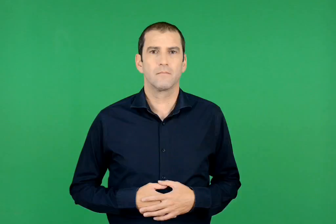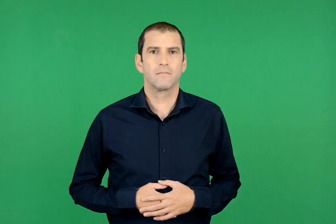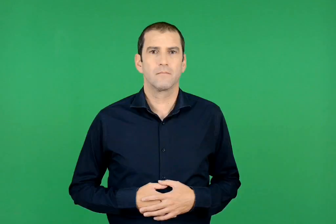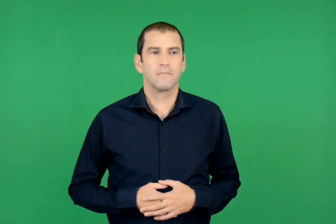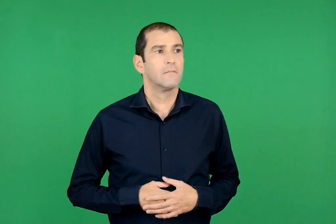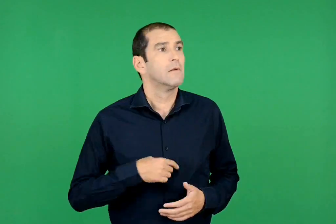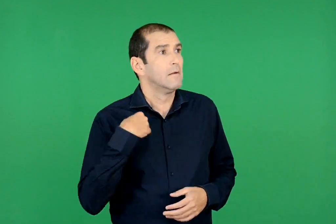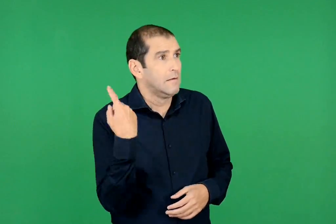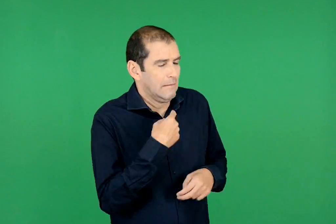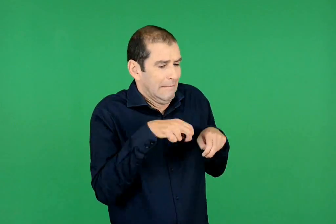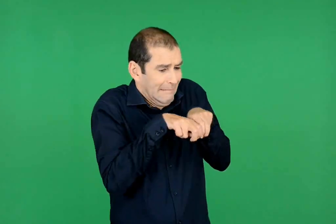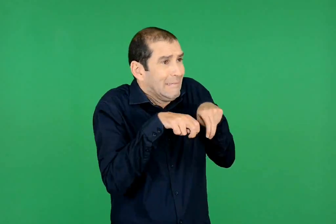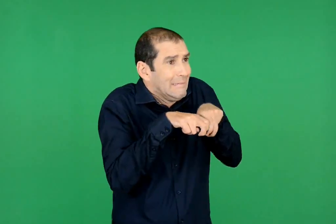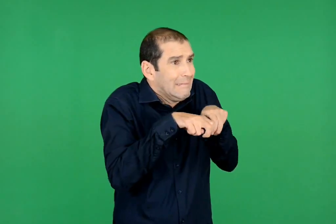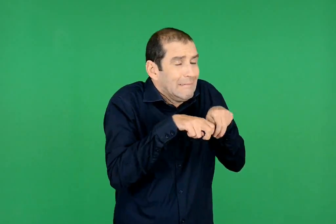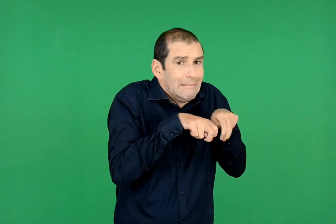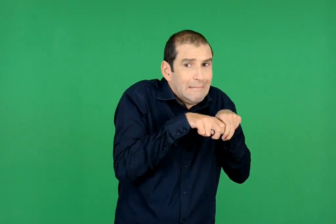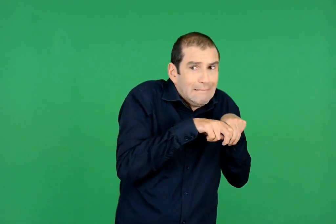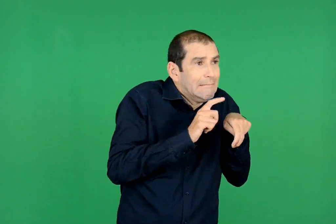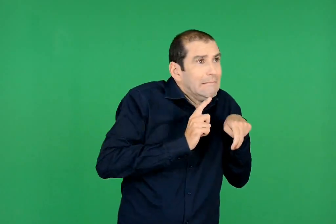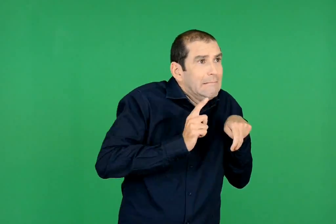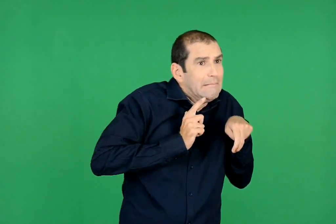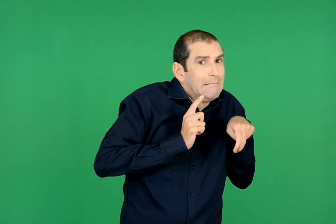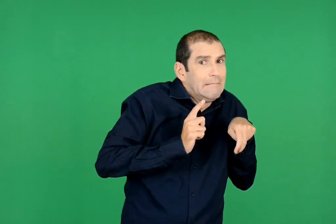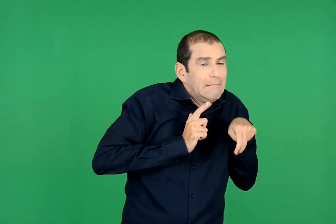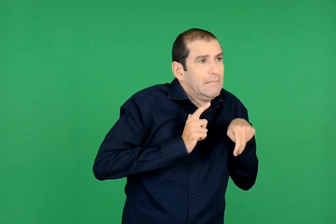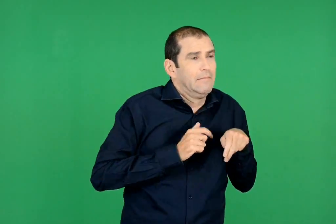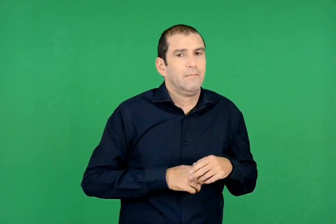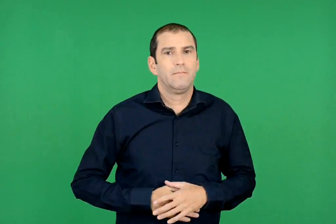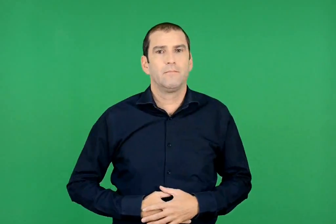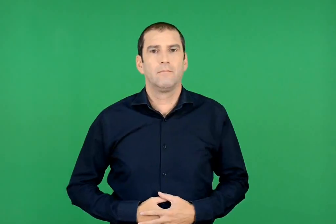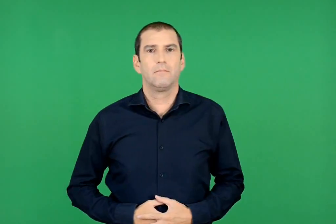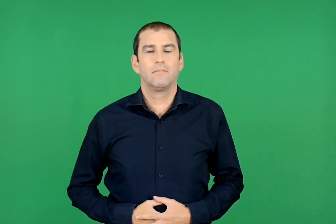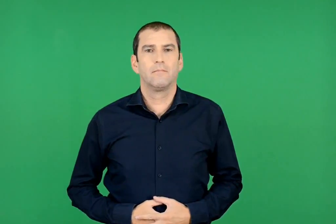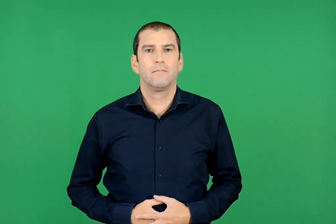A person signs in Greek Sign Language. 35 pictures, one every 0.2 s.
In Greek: ζαρώσαμε το λοιπόν ο ένας κοντά στον άλλον και περιμέναμε
